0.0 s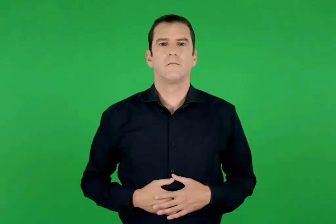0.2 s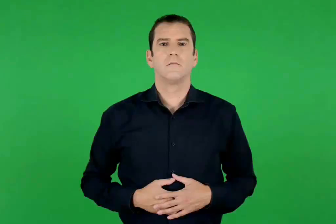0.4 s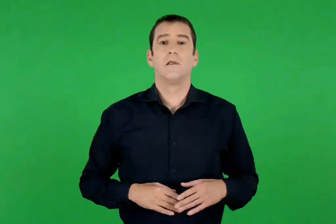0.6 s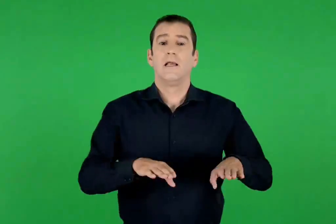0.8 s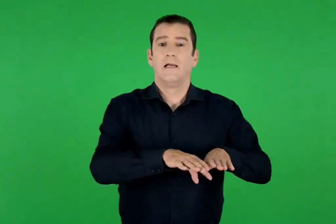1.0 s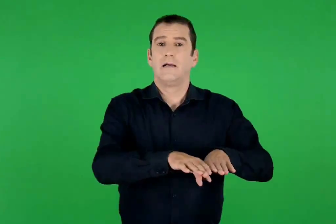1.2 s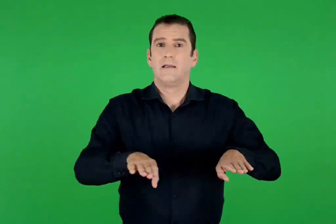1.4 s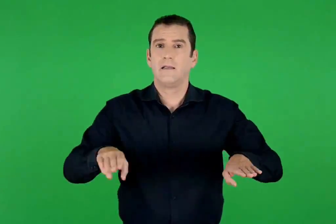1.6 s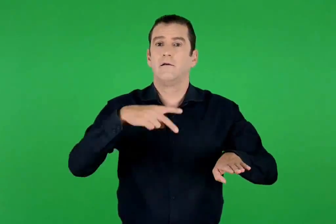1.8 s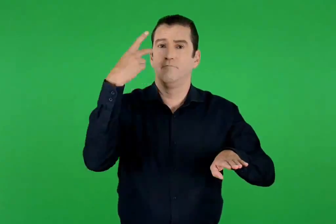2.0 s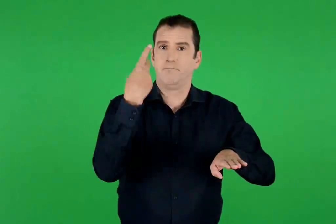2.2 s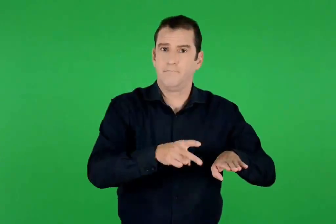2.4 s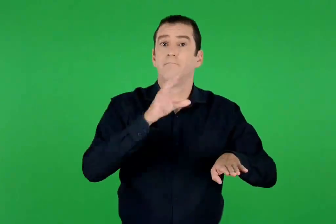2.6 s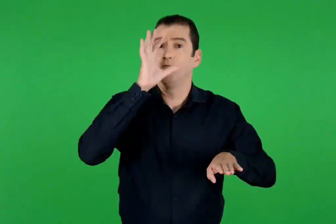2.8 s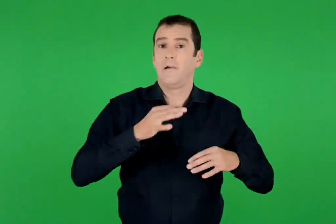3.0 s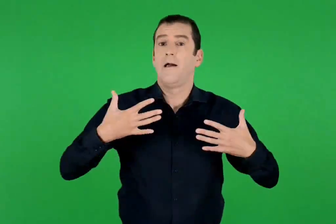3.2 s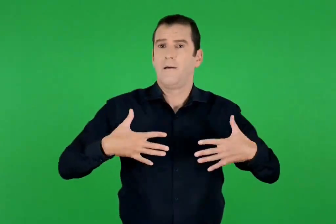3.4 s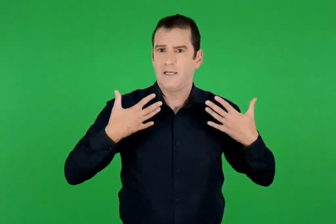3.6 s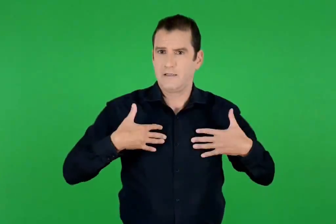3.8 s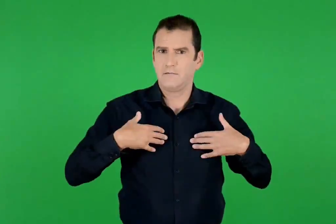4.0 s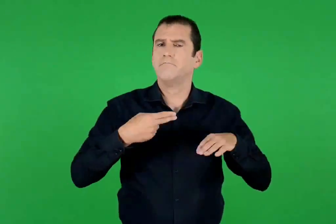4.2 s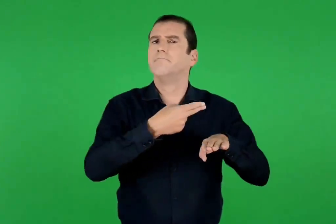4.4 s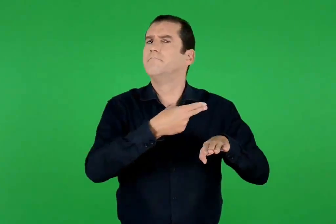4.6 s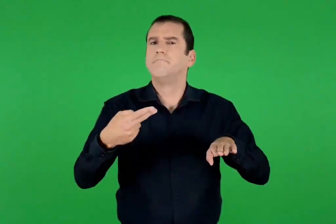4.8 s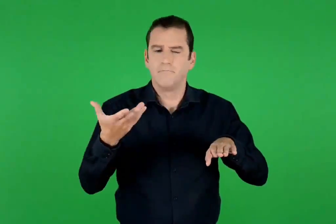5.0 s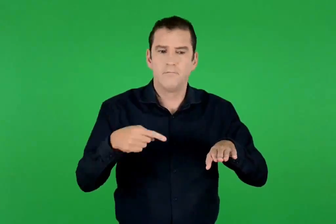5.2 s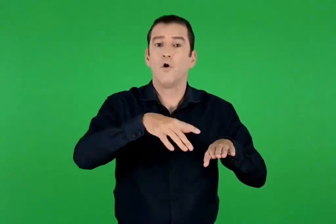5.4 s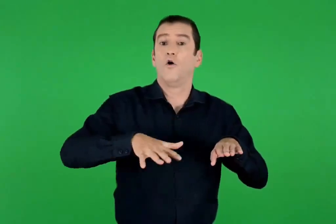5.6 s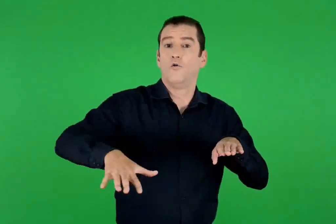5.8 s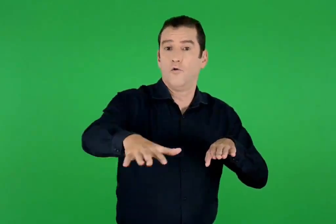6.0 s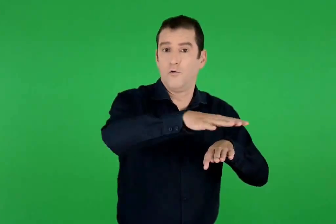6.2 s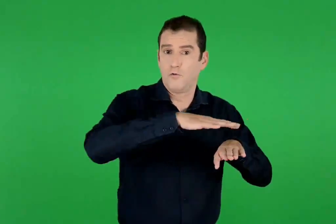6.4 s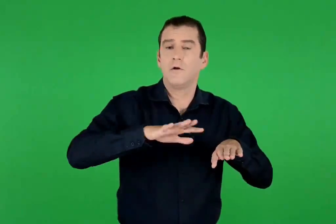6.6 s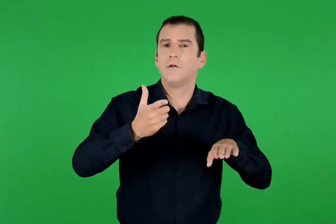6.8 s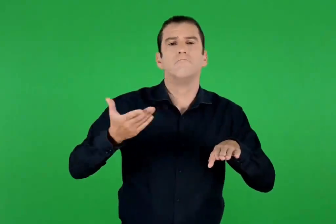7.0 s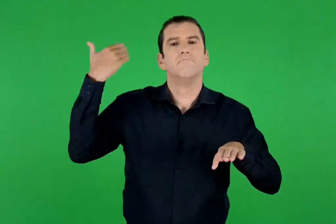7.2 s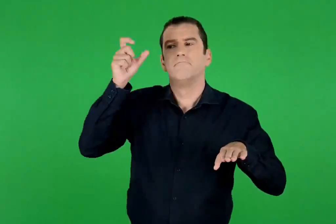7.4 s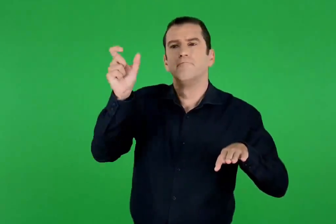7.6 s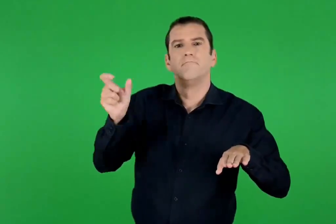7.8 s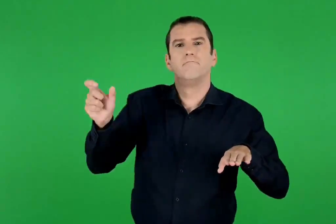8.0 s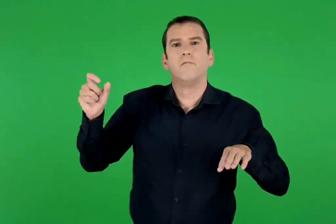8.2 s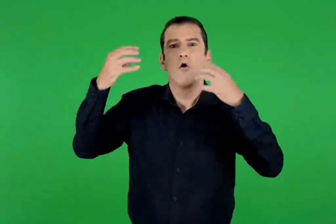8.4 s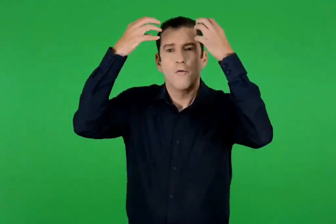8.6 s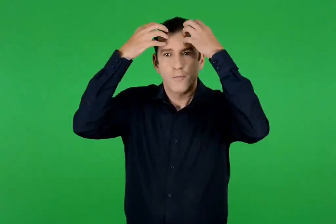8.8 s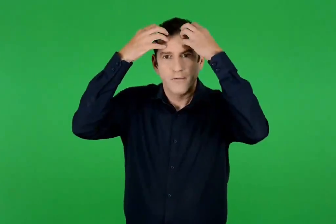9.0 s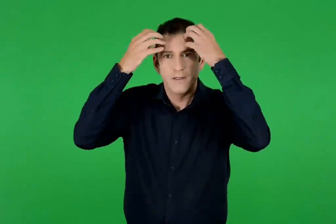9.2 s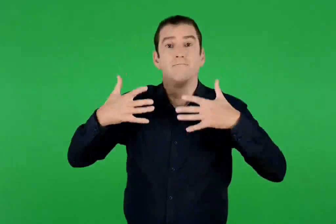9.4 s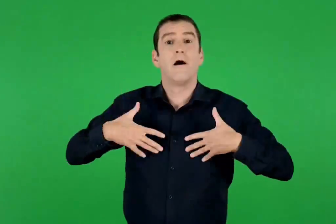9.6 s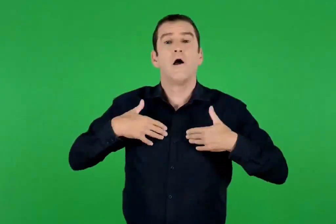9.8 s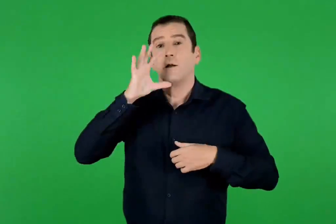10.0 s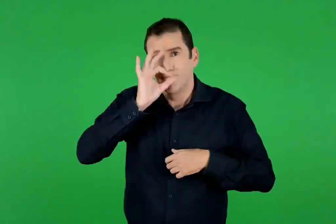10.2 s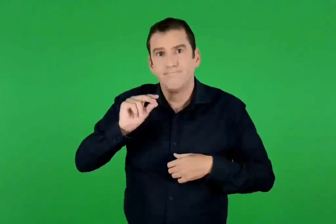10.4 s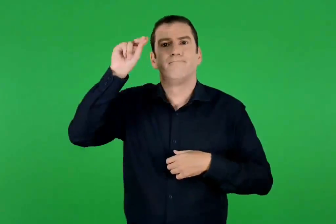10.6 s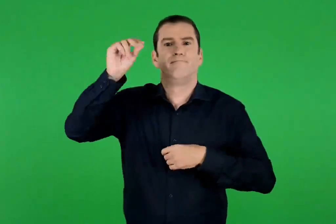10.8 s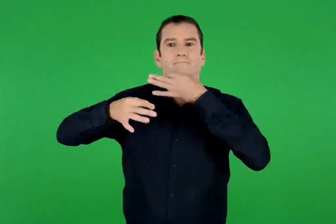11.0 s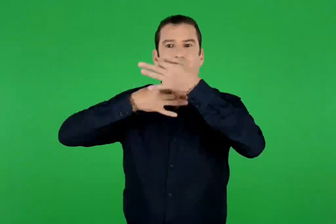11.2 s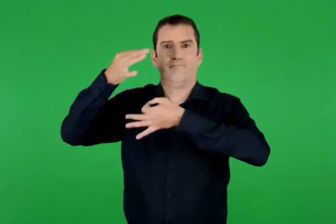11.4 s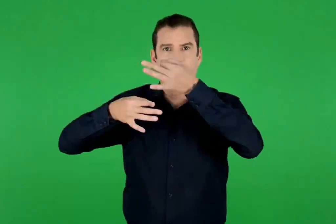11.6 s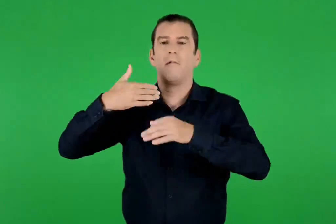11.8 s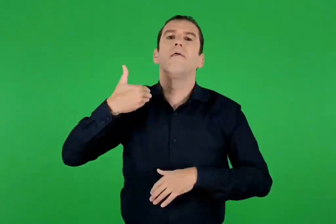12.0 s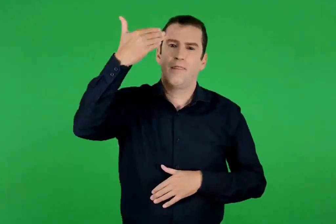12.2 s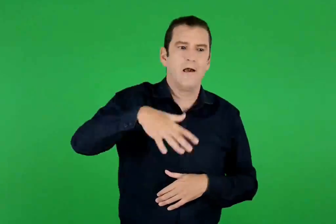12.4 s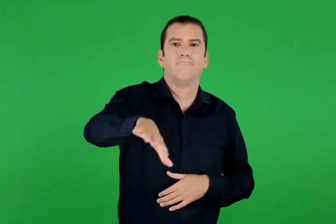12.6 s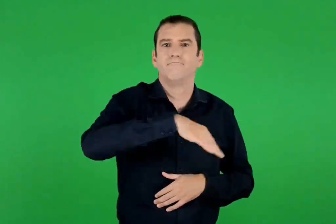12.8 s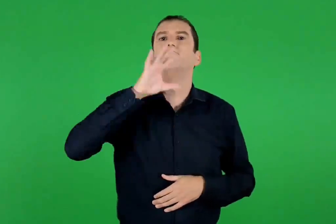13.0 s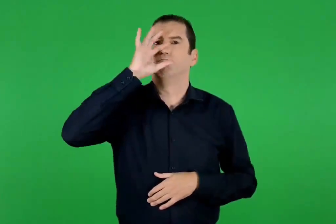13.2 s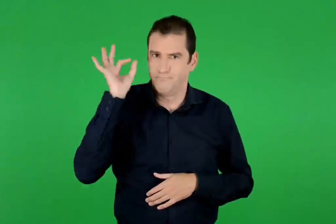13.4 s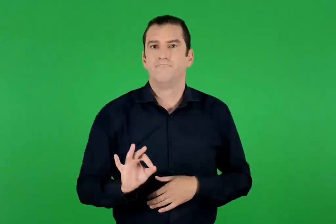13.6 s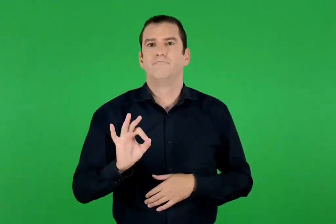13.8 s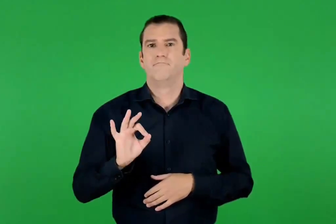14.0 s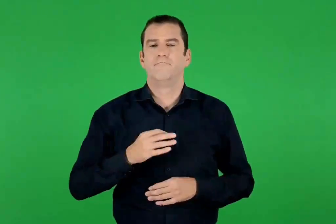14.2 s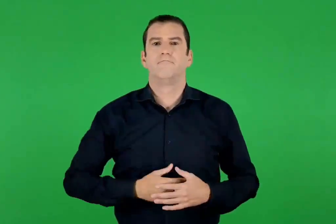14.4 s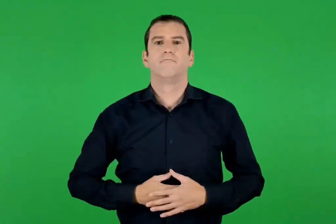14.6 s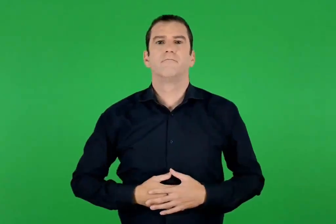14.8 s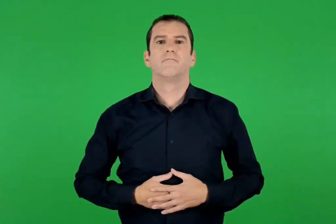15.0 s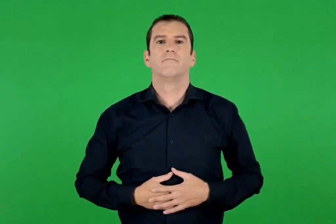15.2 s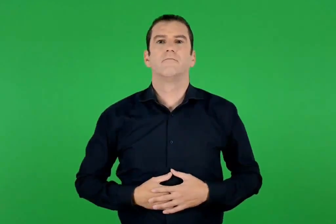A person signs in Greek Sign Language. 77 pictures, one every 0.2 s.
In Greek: γη της επαγγελίας σημαίνει η χώρα στην οποία θα πραγματοποιηθούν όλες οι χαρούμενες αναγγελίες των προφητών
